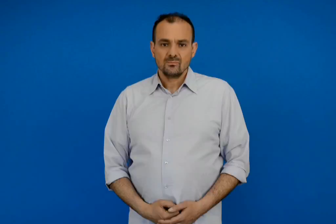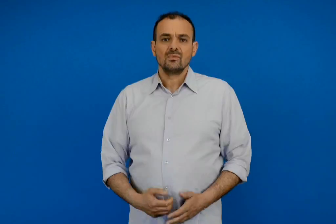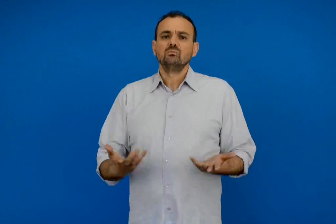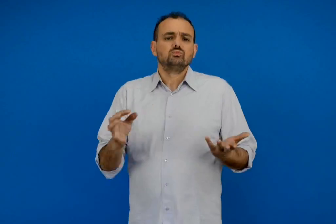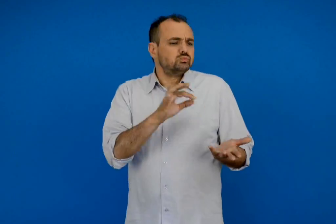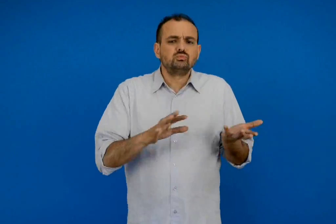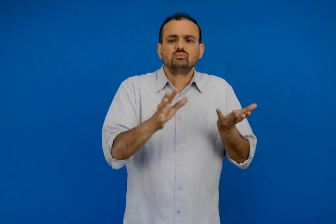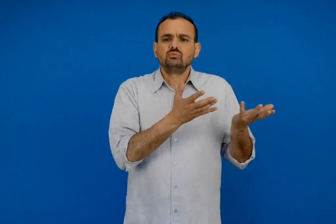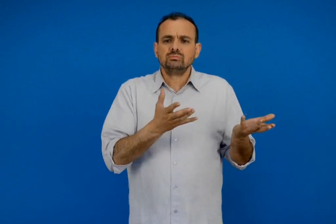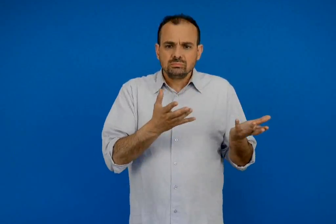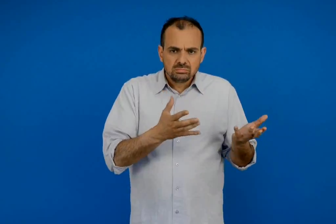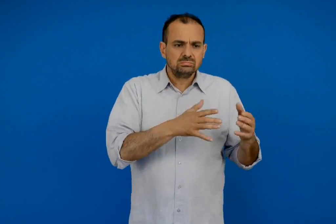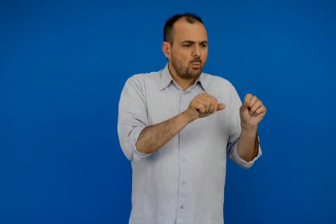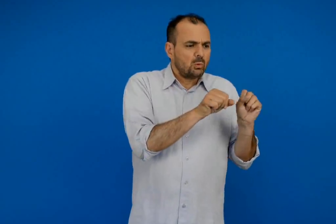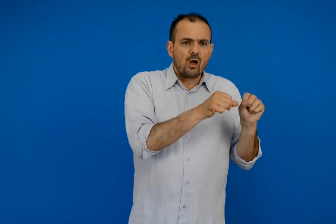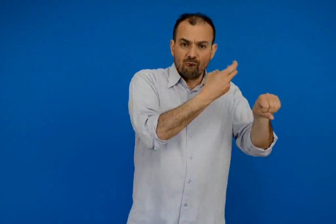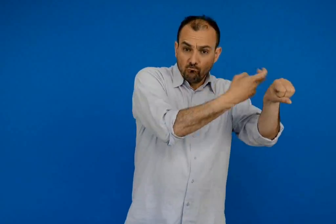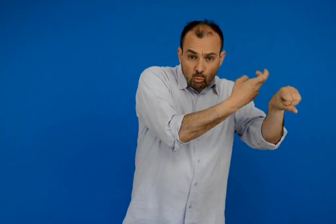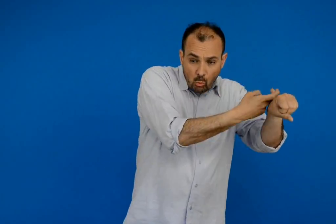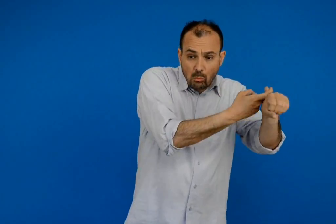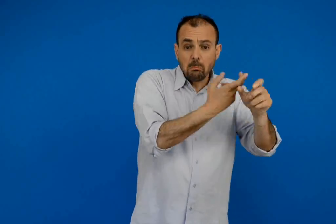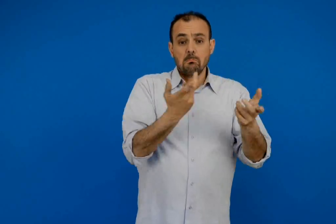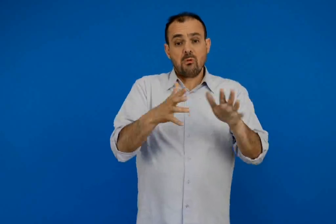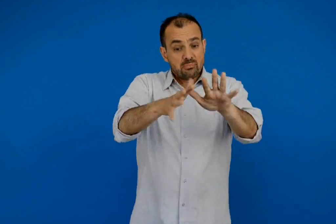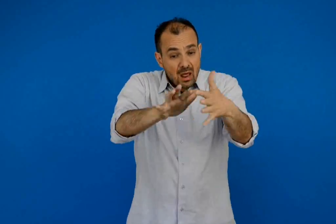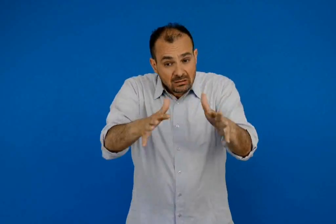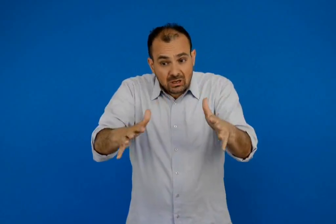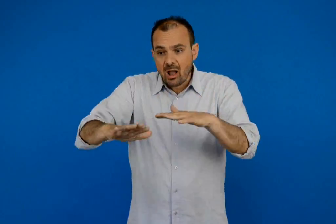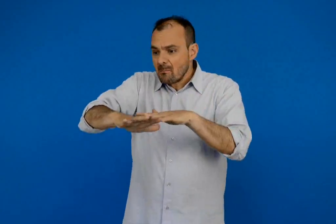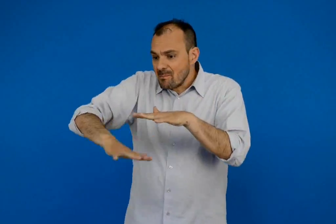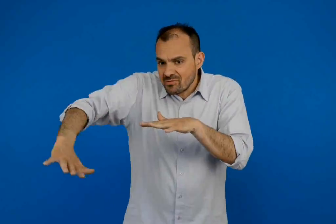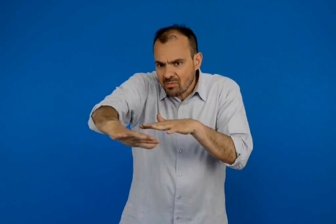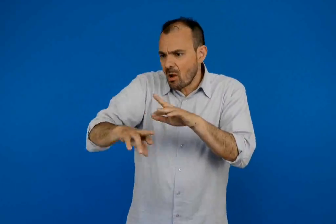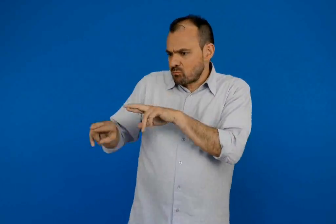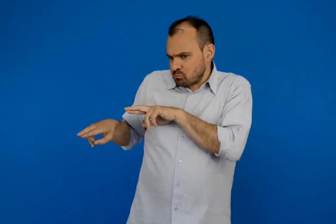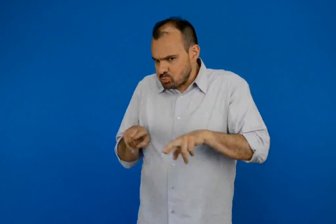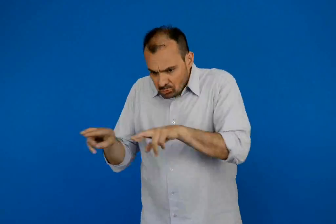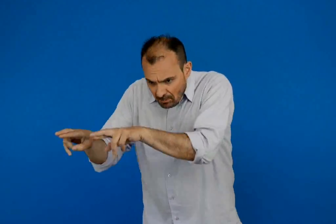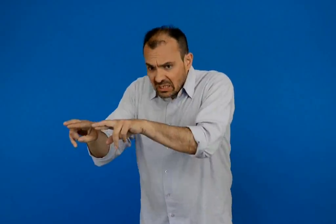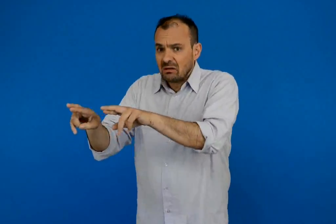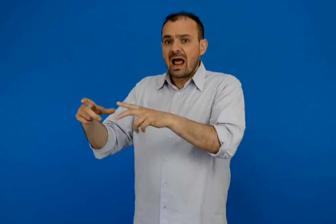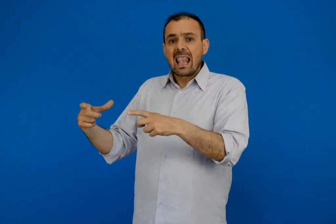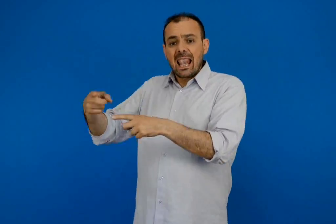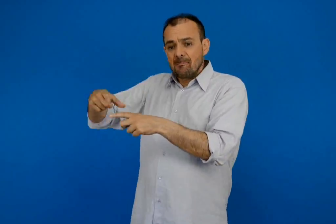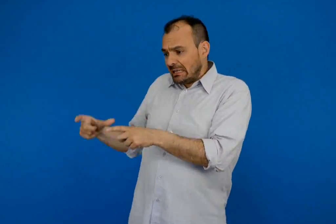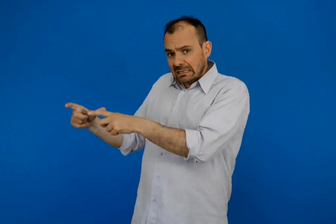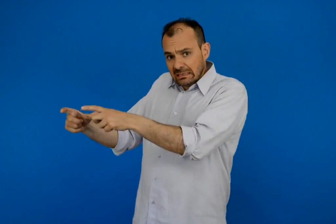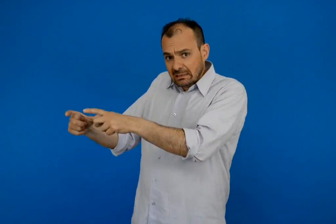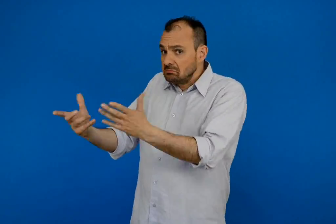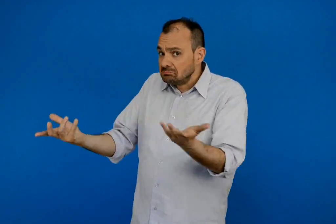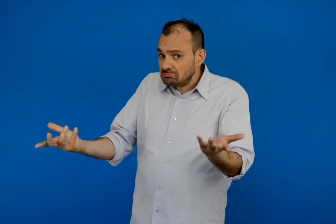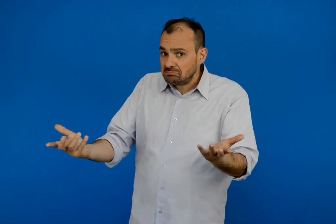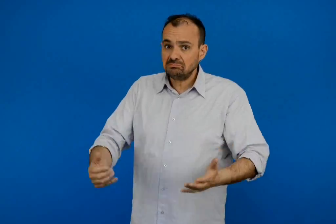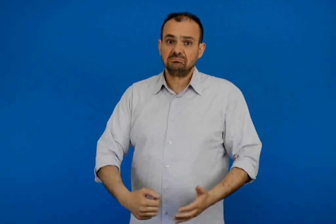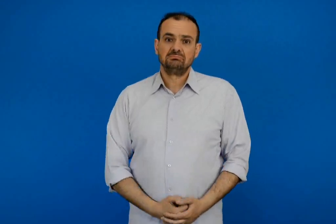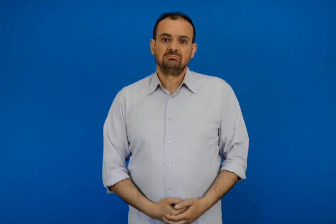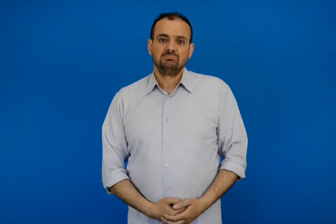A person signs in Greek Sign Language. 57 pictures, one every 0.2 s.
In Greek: που βρίσκεται κοντά σε βουνό σε θάλασσα σε πεδιάδα σε ποτάμι σε λίμνη ;
